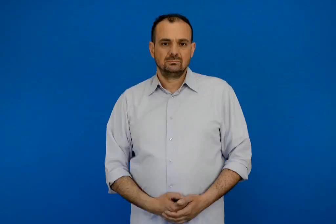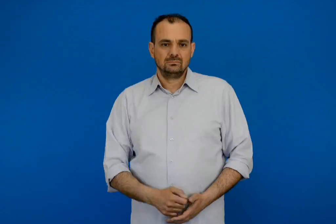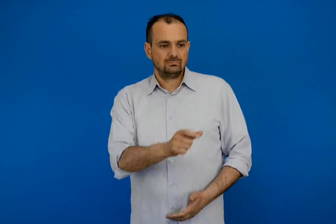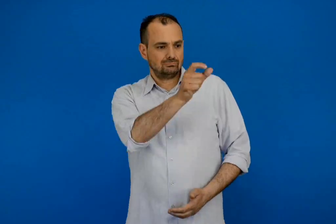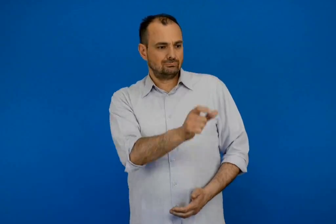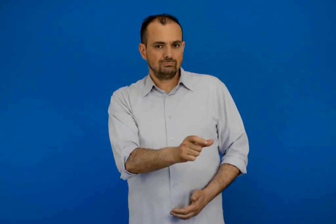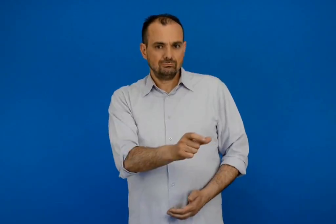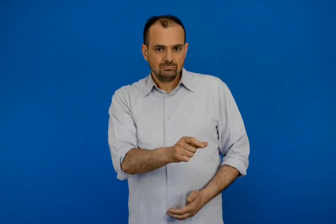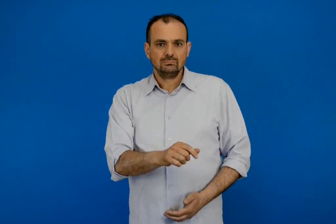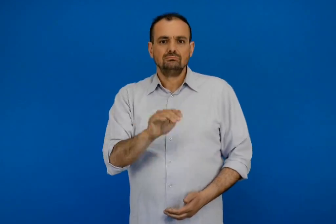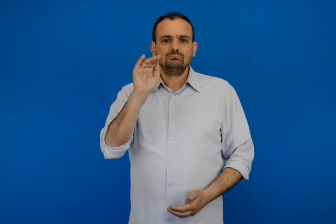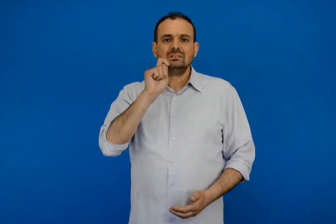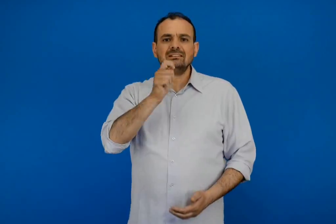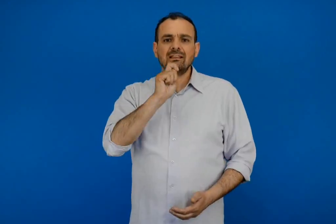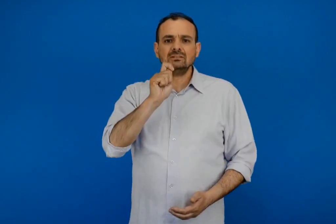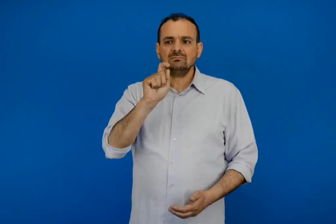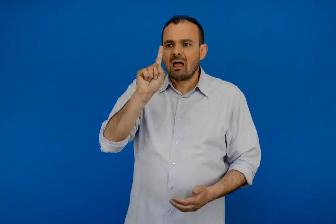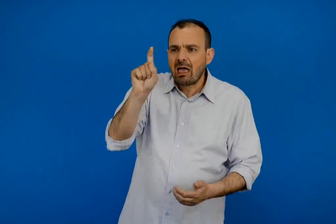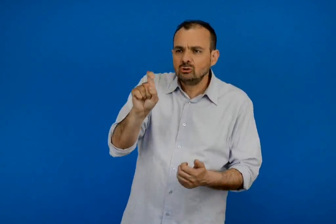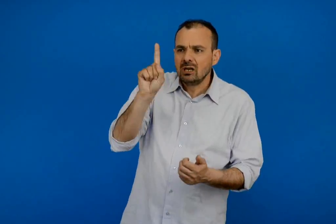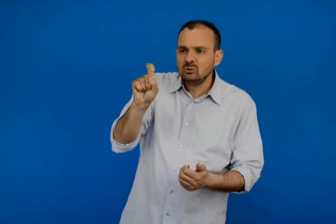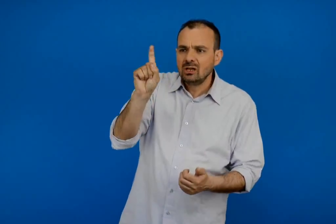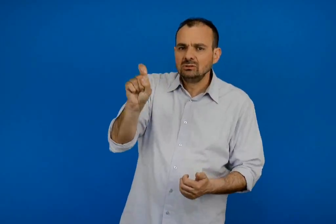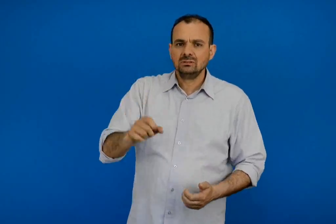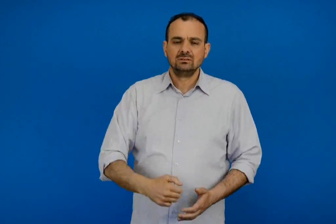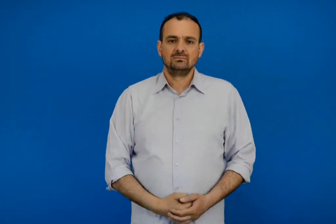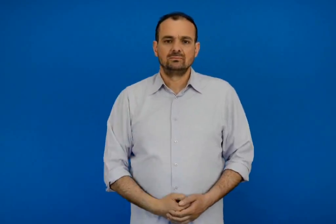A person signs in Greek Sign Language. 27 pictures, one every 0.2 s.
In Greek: να πάρει συνέντευξη
